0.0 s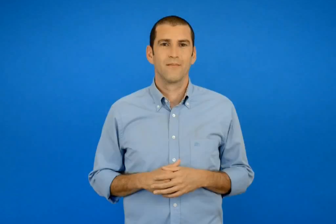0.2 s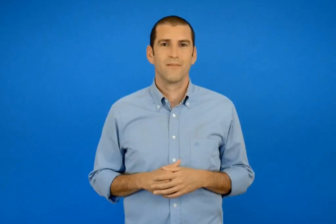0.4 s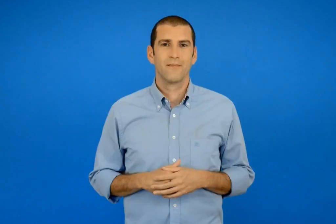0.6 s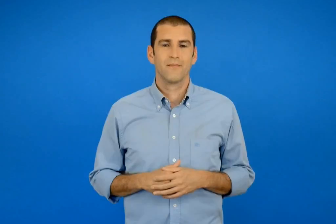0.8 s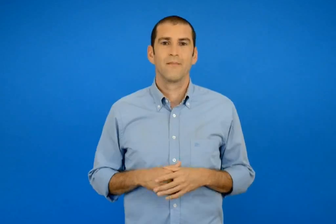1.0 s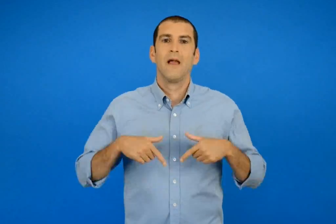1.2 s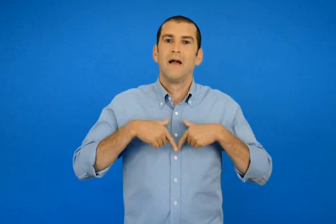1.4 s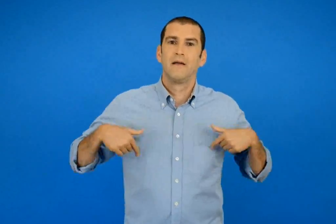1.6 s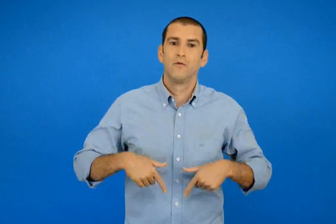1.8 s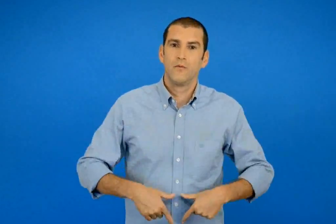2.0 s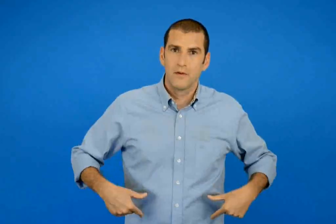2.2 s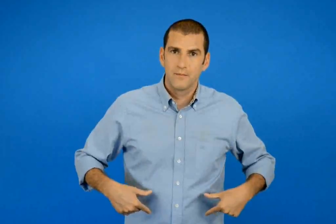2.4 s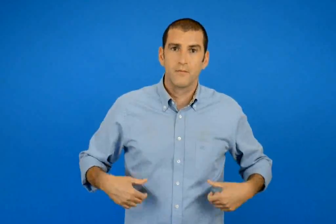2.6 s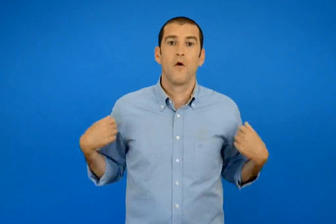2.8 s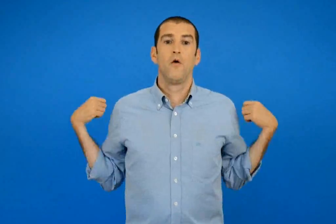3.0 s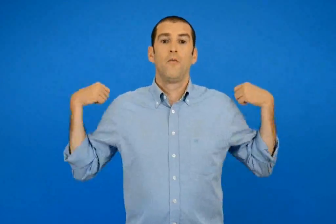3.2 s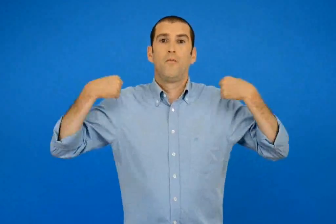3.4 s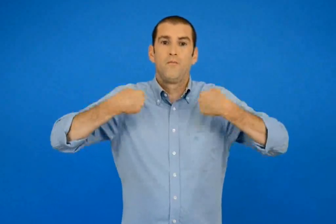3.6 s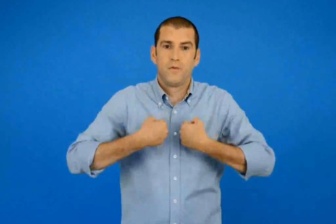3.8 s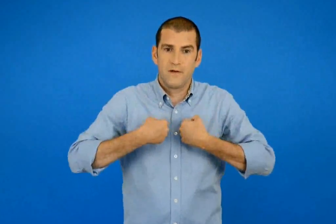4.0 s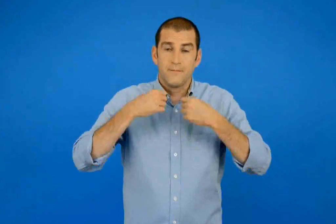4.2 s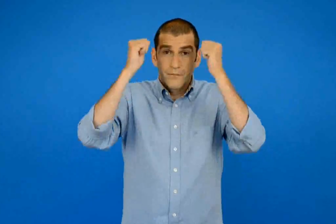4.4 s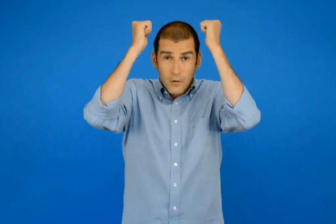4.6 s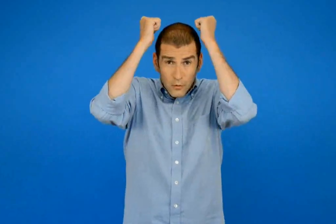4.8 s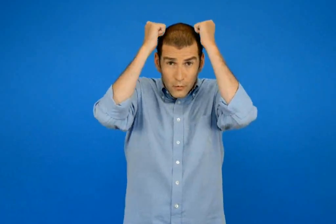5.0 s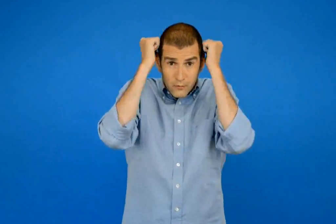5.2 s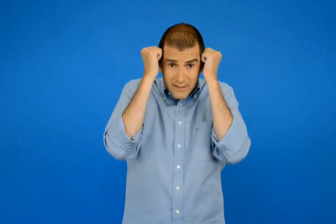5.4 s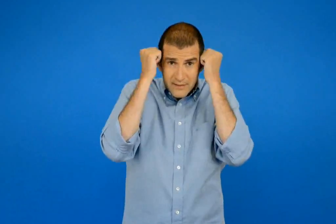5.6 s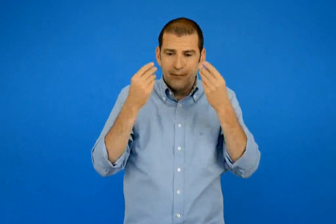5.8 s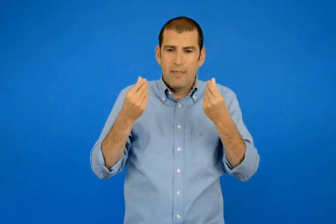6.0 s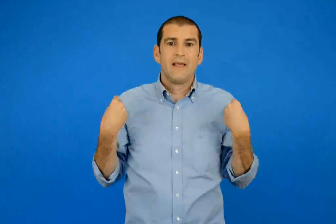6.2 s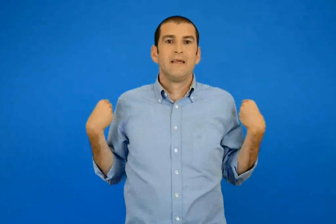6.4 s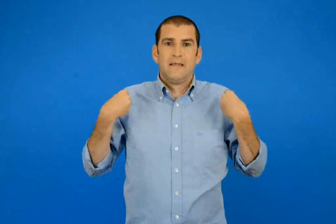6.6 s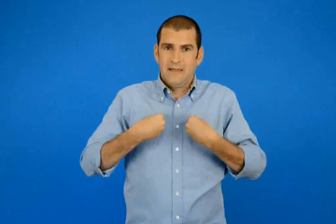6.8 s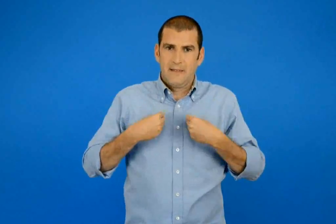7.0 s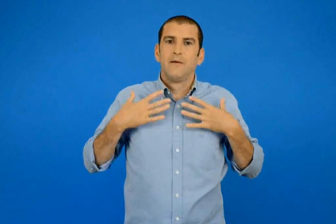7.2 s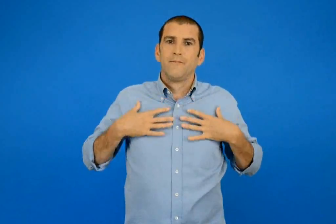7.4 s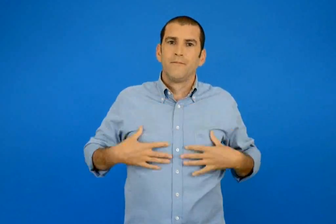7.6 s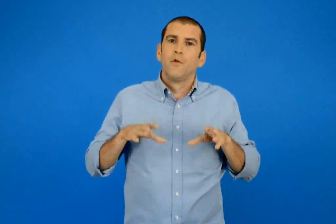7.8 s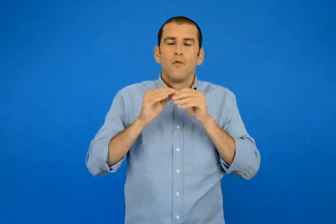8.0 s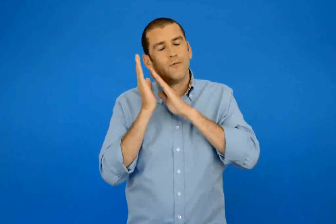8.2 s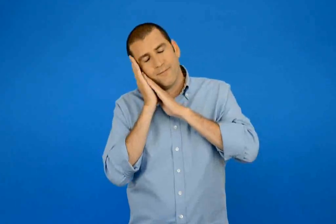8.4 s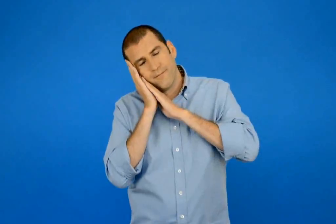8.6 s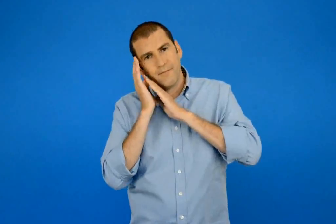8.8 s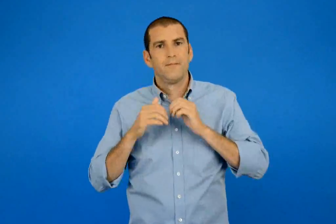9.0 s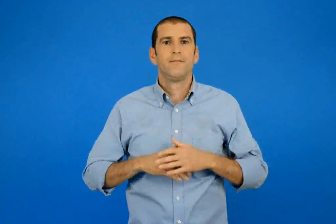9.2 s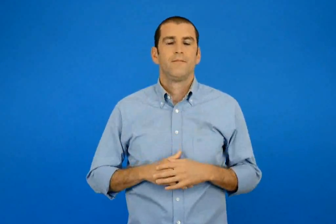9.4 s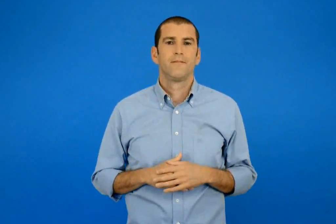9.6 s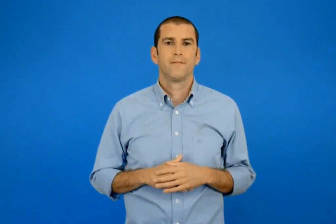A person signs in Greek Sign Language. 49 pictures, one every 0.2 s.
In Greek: εσώρουχα μπουφάν σκουφάκι ζακέτα νυχτικιά
